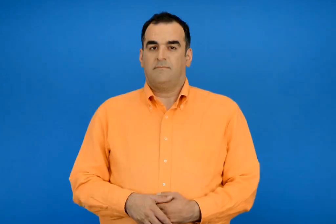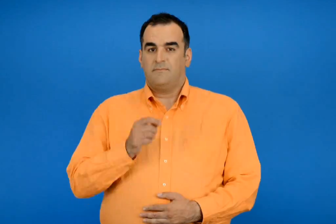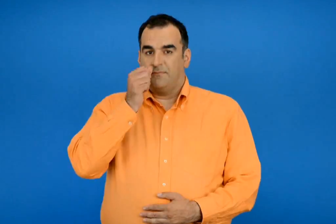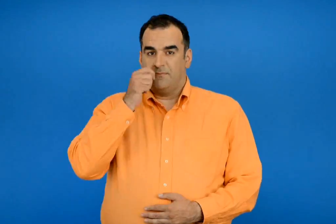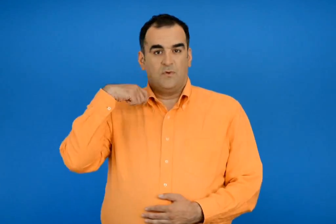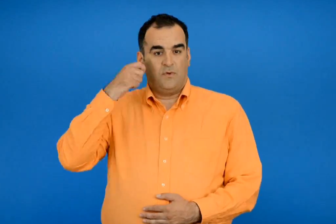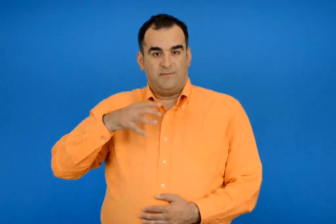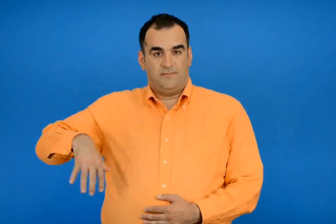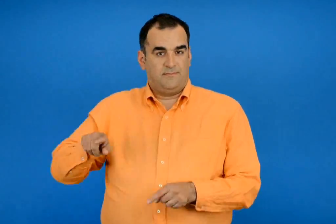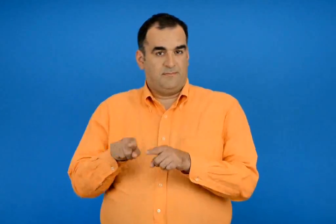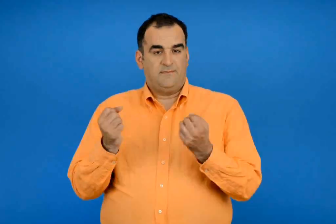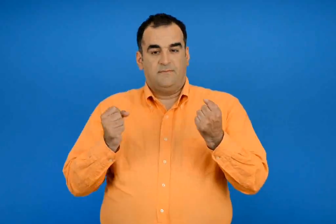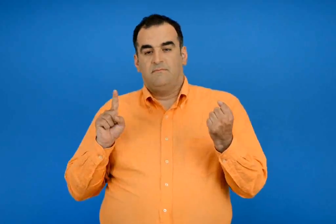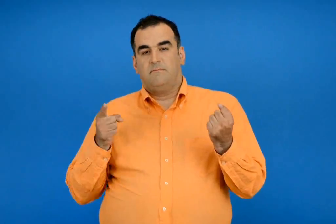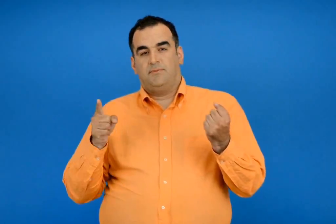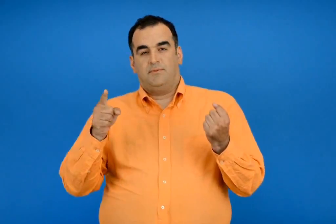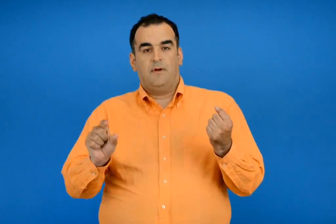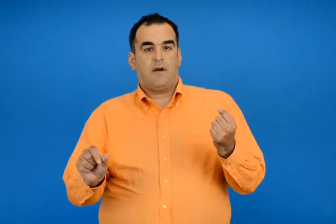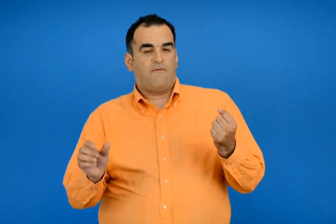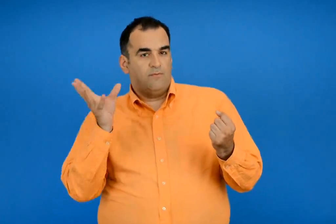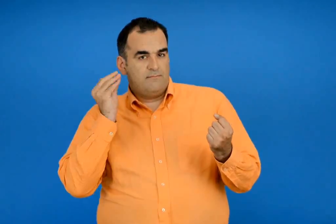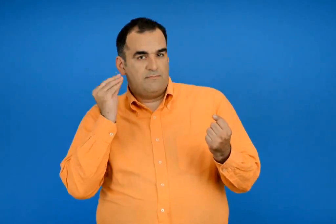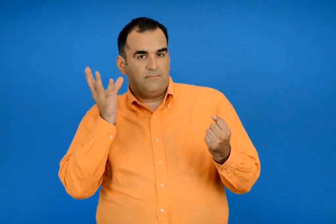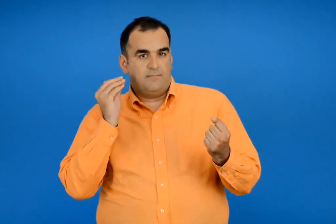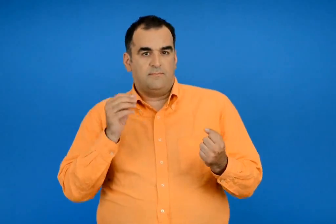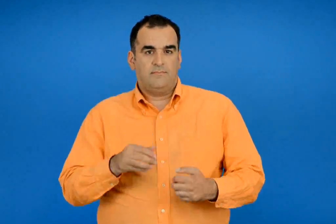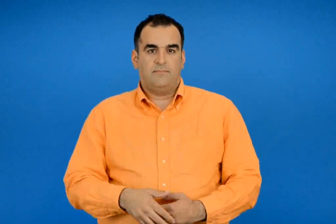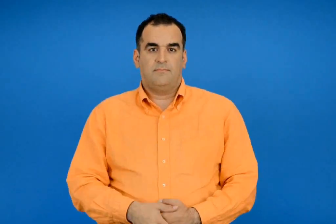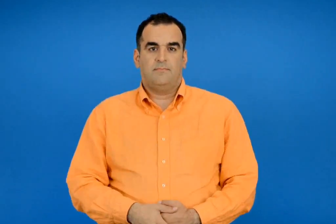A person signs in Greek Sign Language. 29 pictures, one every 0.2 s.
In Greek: ταξιδεύετε με τους γονείς σας με το αυτοκίνητο και ακούτε ραδιόφωνο
